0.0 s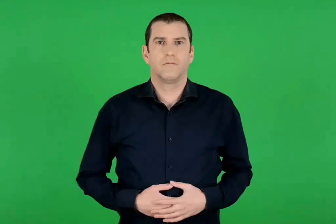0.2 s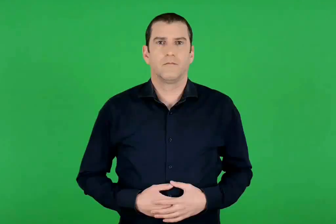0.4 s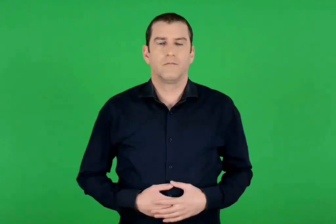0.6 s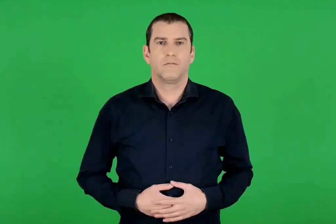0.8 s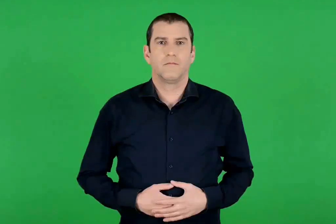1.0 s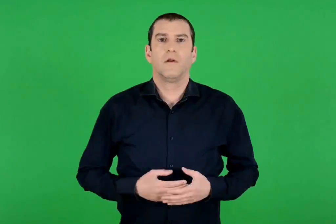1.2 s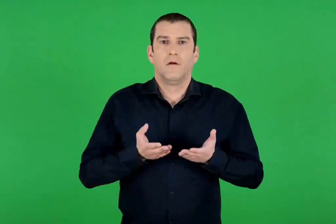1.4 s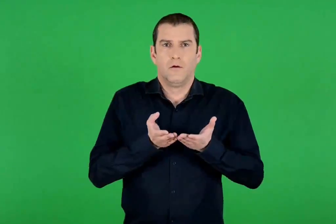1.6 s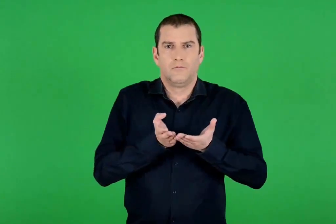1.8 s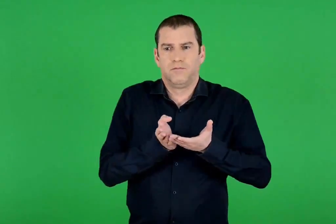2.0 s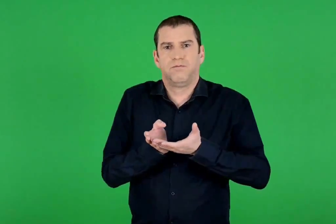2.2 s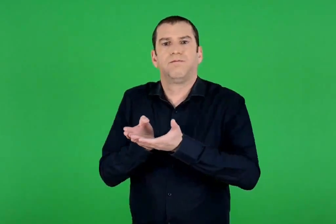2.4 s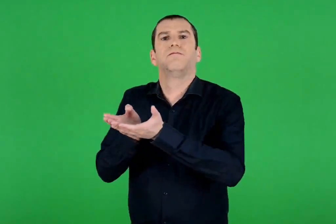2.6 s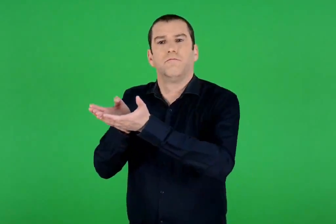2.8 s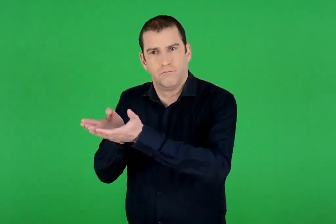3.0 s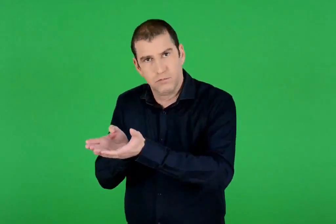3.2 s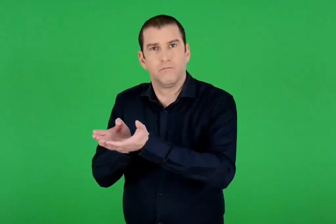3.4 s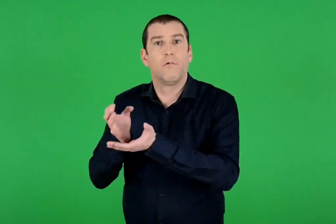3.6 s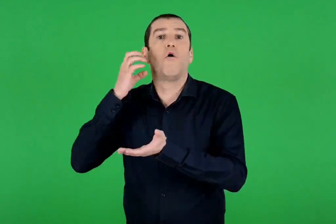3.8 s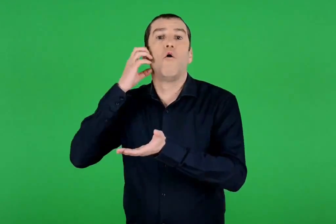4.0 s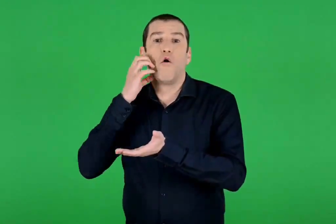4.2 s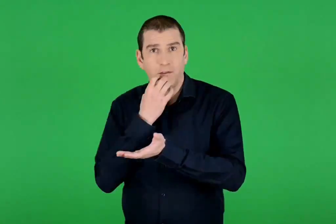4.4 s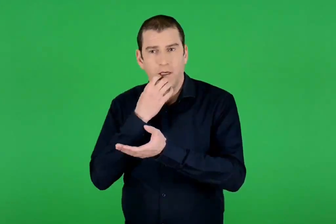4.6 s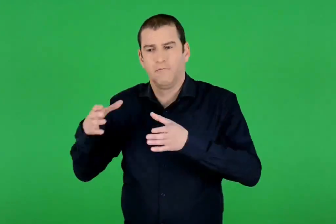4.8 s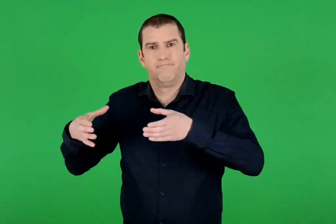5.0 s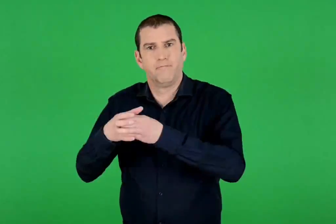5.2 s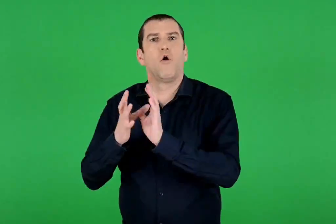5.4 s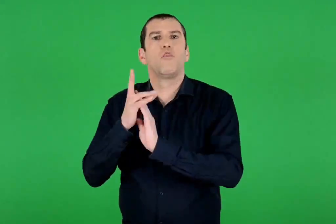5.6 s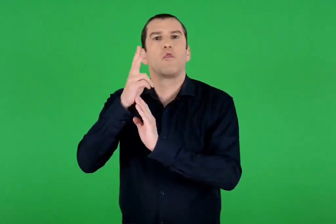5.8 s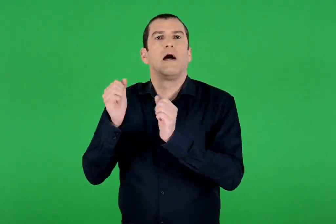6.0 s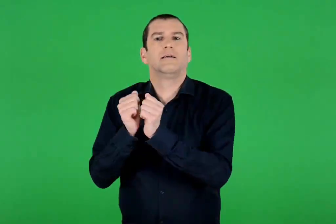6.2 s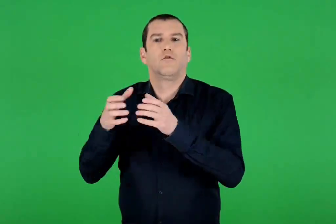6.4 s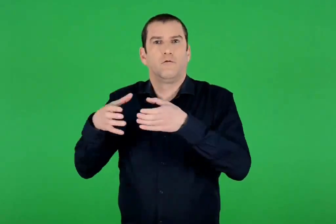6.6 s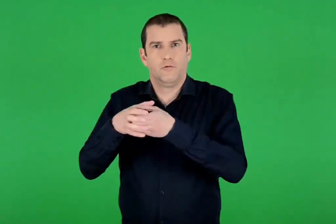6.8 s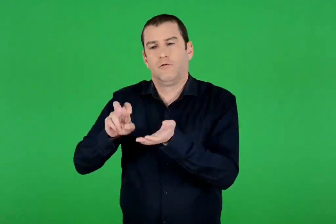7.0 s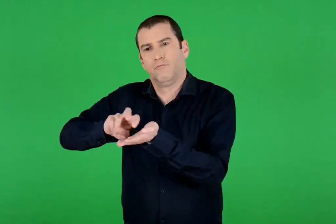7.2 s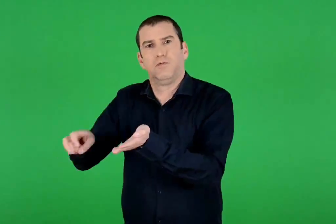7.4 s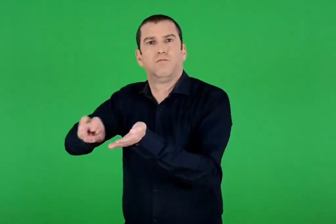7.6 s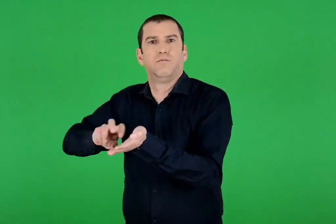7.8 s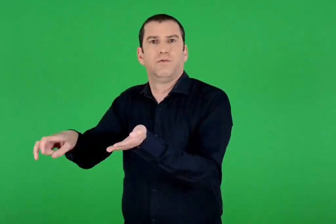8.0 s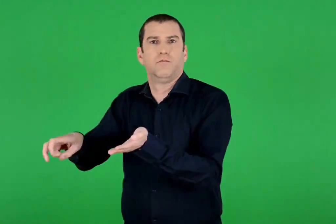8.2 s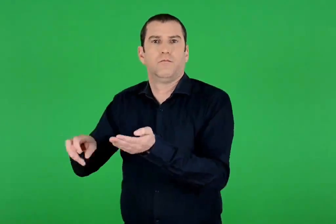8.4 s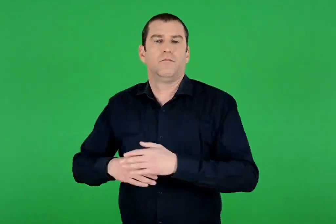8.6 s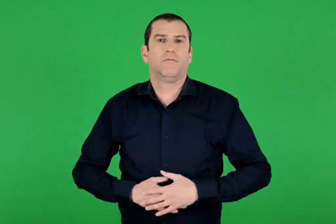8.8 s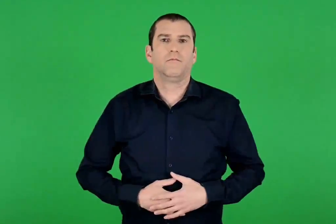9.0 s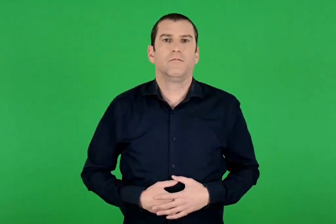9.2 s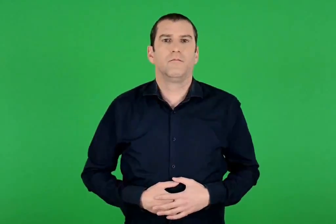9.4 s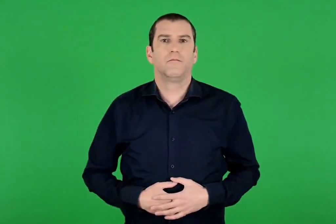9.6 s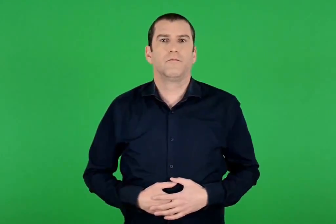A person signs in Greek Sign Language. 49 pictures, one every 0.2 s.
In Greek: άραξαν το καράβι κι ο οδυσσέας με δώδεκα συντρόφους βγήκαν έξω
